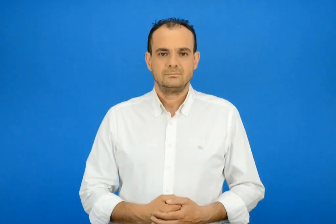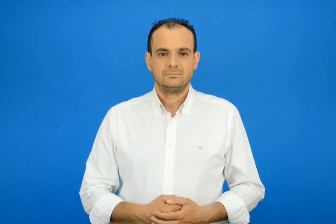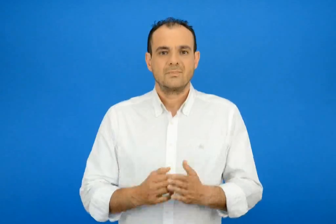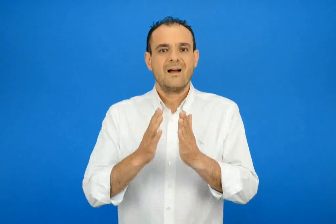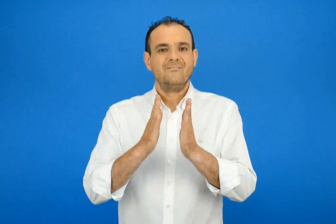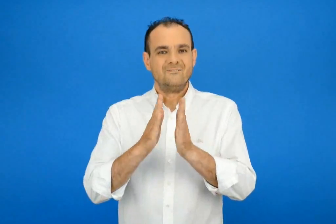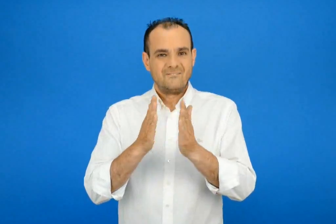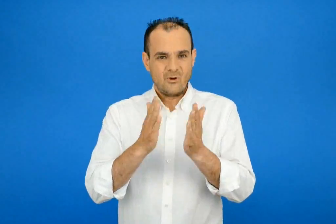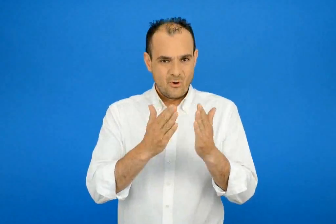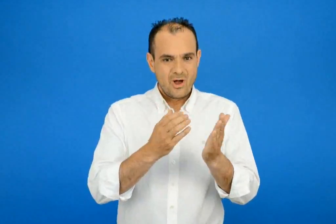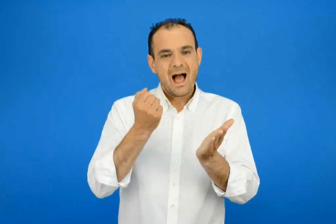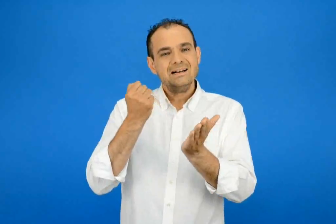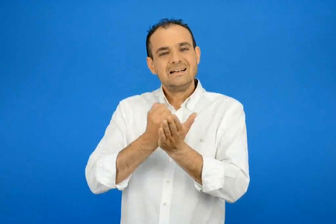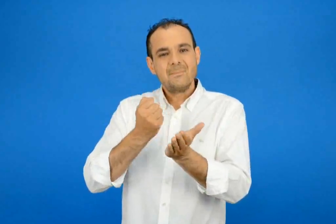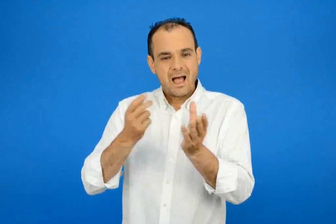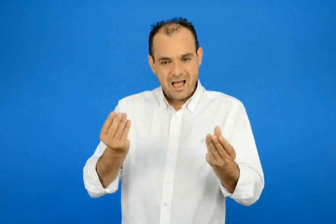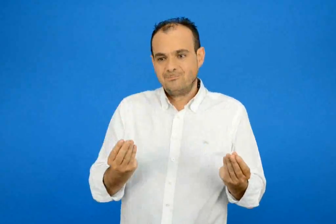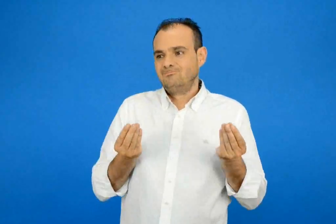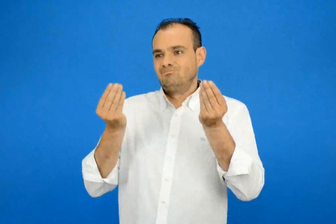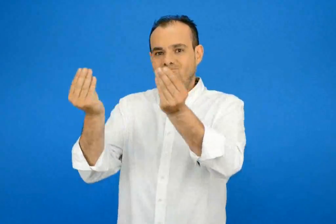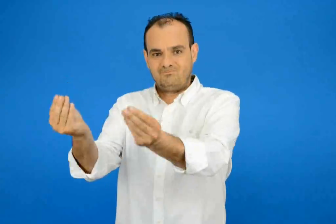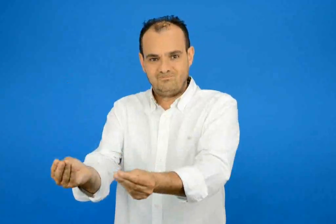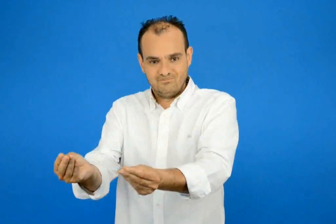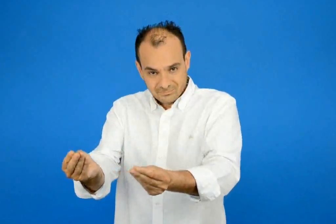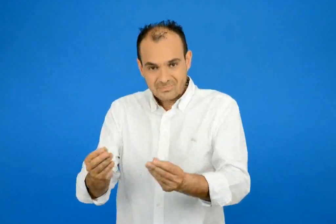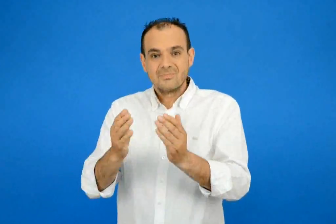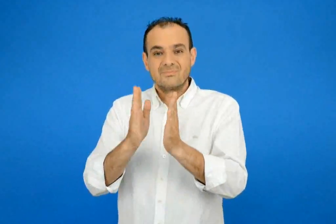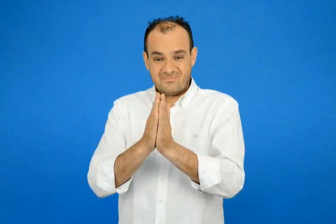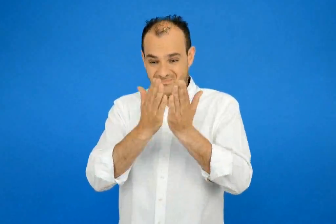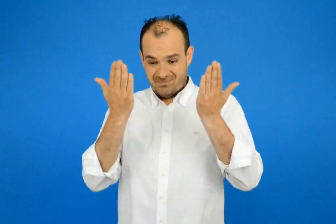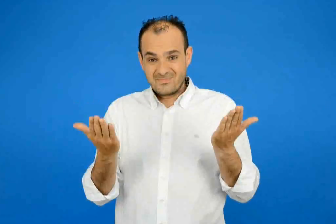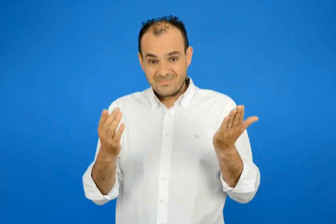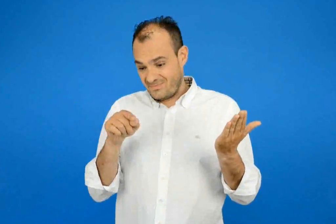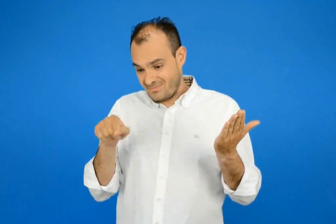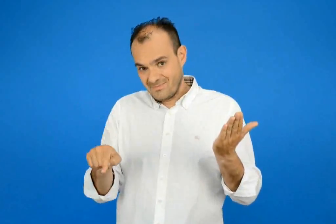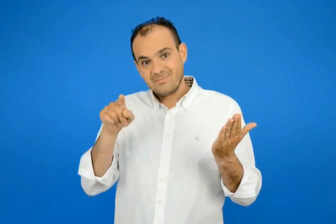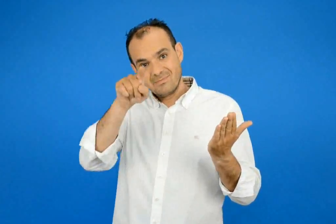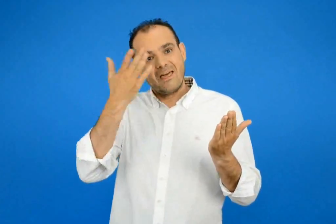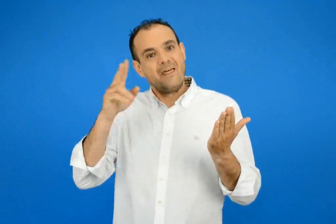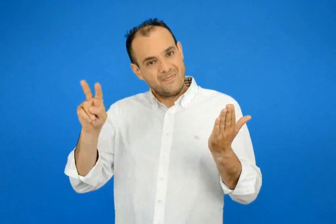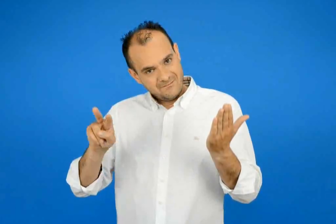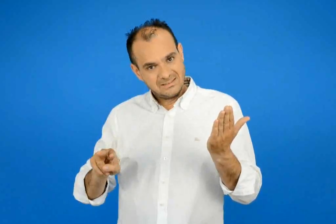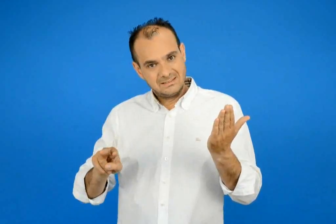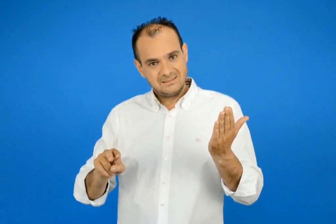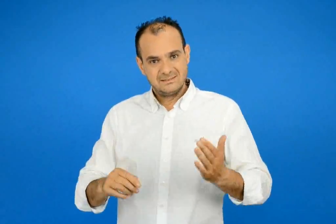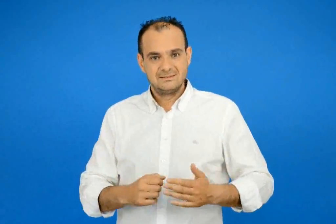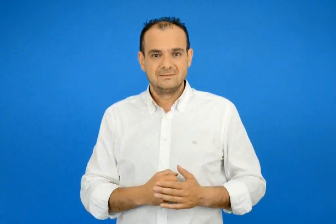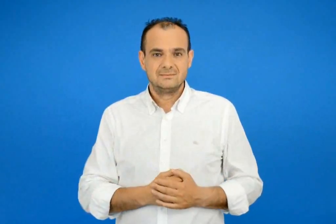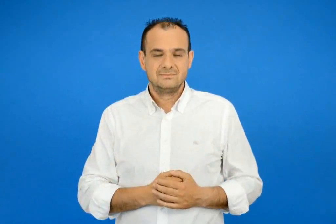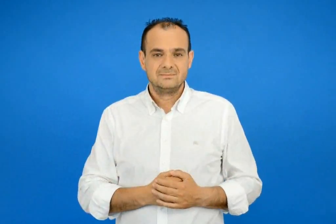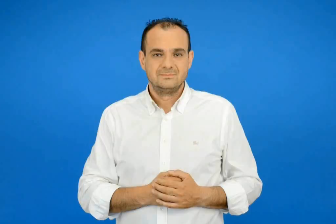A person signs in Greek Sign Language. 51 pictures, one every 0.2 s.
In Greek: μαζί με το βιβλίο του στέλνει και ένα γράμμα διάβασε το στη διπλανή σελίδα
